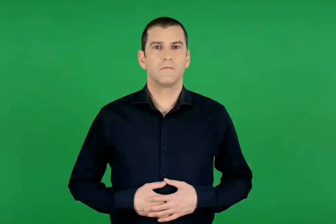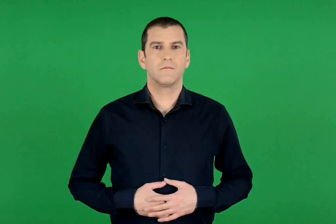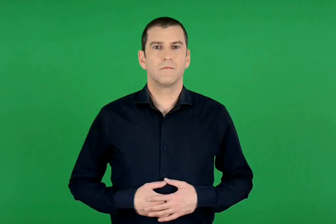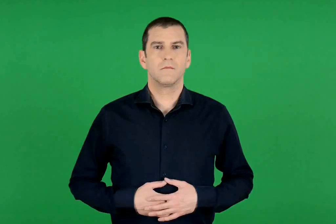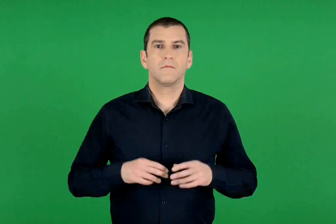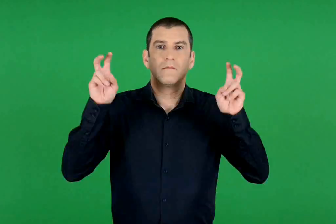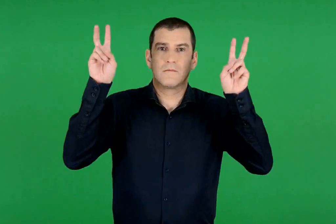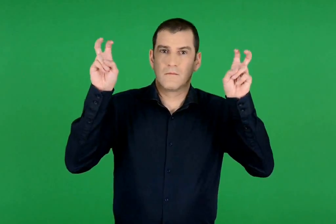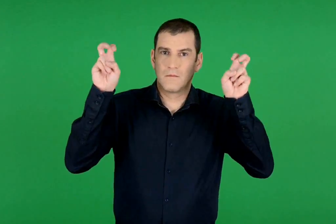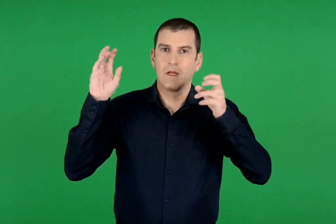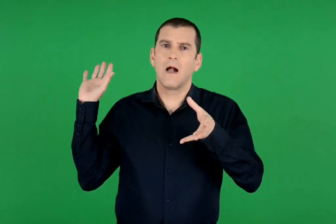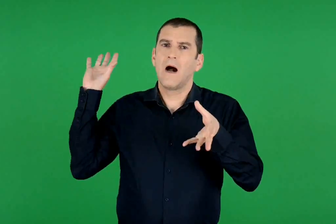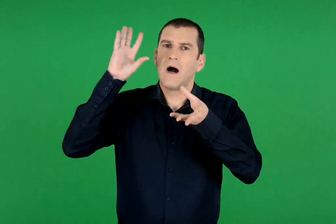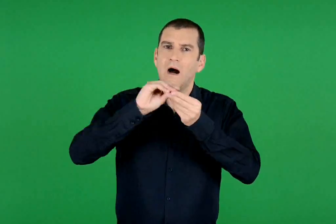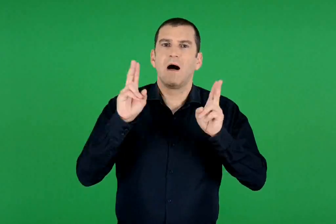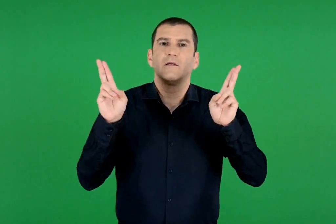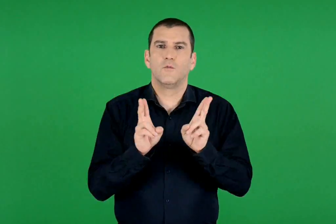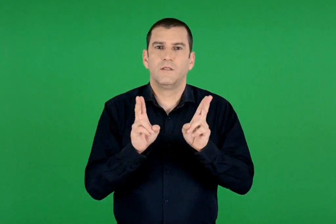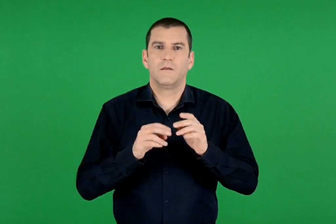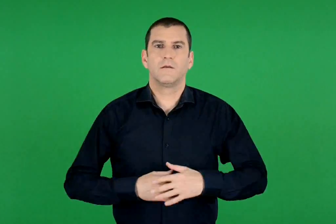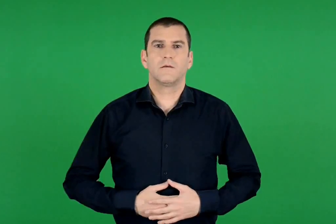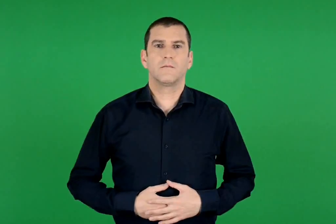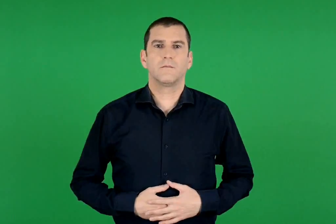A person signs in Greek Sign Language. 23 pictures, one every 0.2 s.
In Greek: στην ανασκόπηση
